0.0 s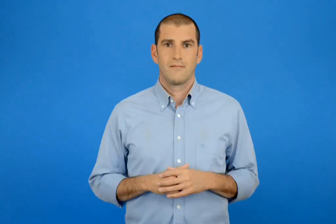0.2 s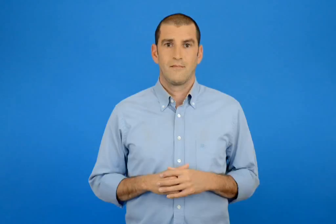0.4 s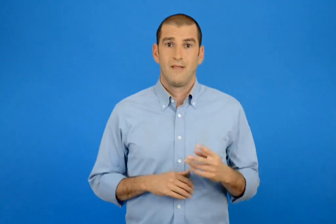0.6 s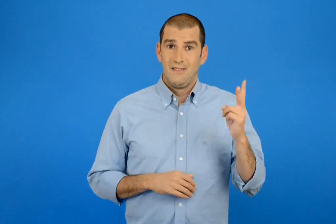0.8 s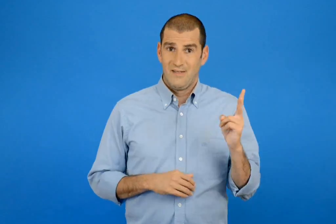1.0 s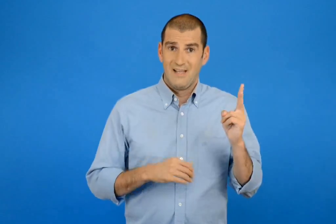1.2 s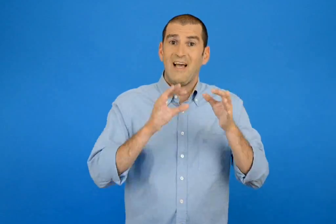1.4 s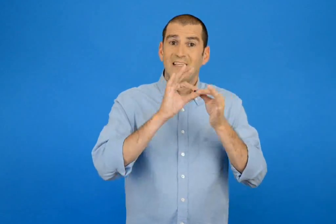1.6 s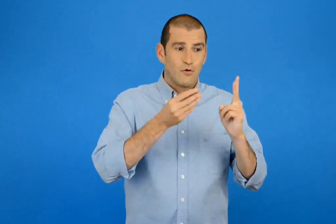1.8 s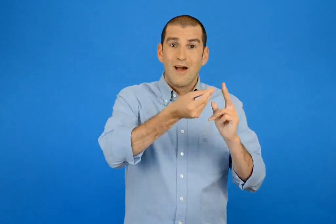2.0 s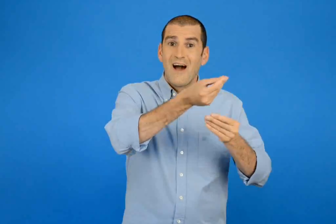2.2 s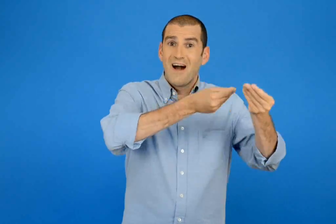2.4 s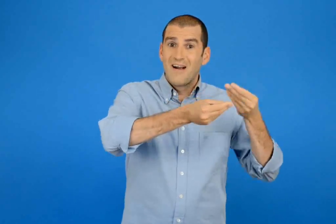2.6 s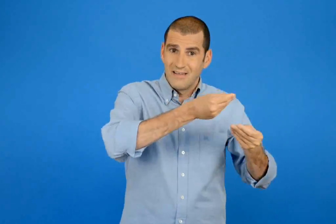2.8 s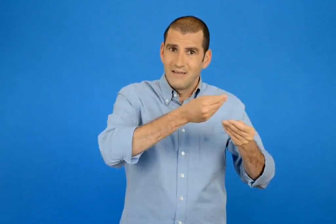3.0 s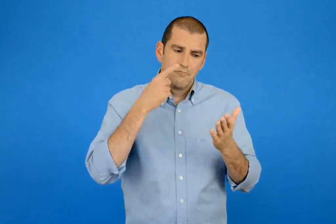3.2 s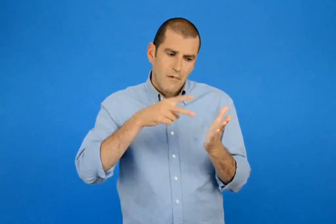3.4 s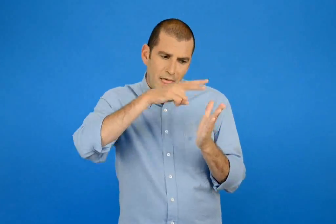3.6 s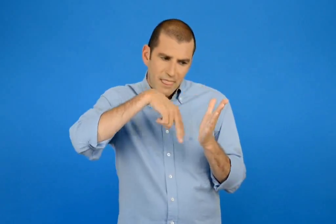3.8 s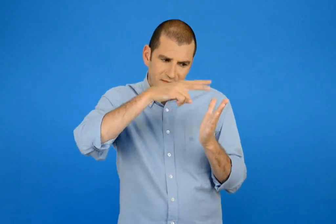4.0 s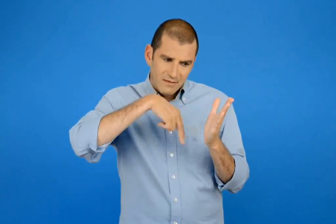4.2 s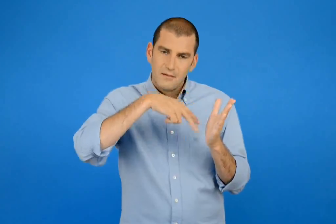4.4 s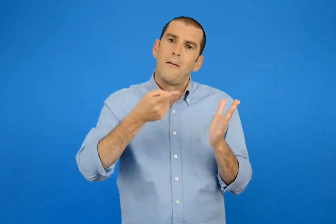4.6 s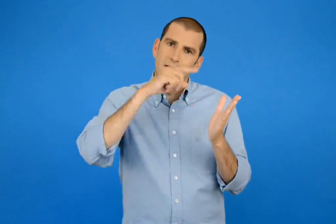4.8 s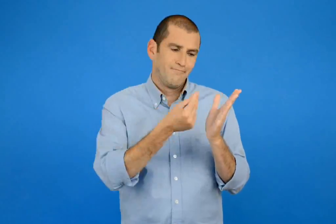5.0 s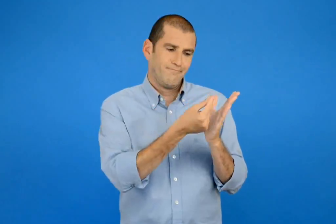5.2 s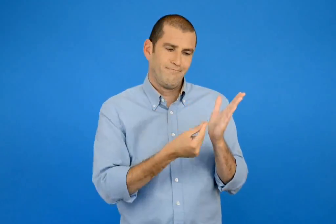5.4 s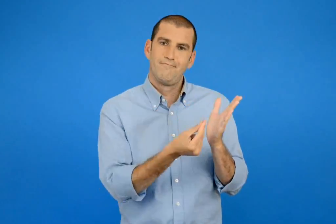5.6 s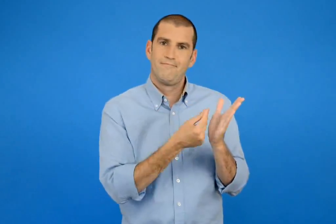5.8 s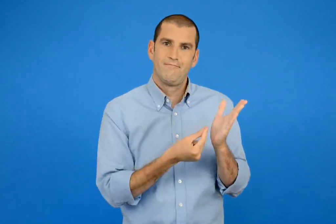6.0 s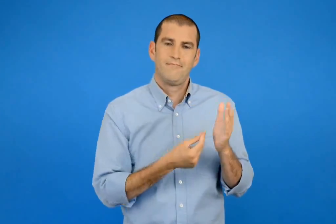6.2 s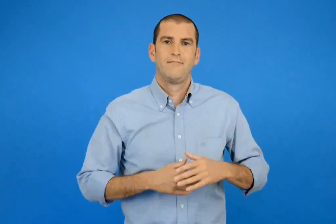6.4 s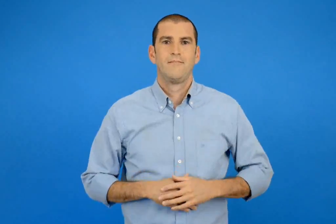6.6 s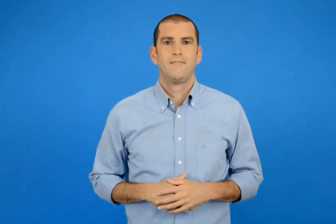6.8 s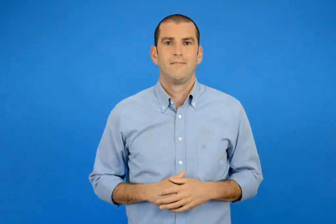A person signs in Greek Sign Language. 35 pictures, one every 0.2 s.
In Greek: διαβάστε και εικονογραφήστε ο ένας την ιστορία του αλλού
